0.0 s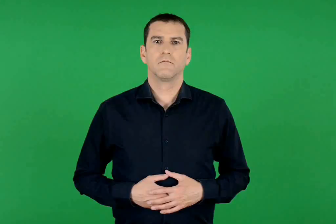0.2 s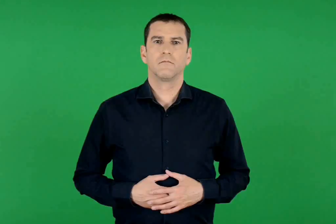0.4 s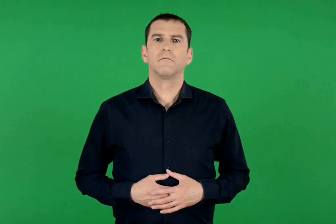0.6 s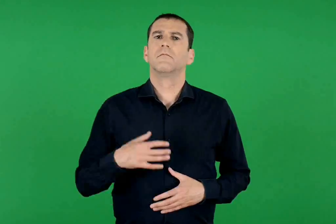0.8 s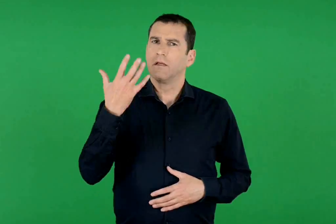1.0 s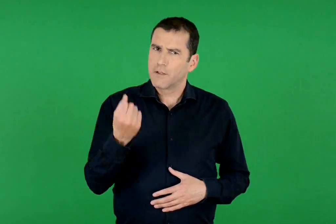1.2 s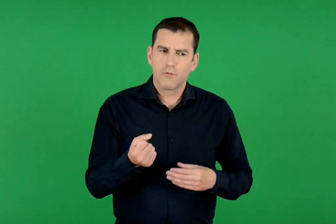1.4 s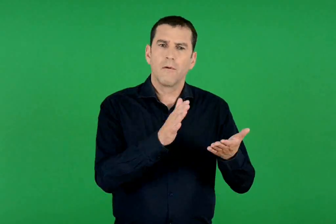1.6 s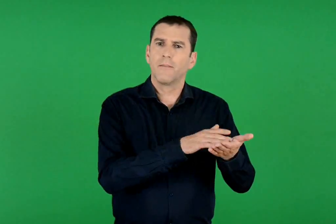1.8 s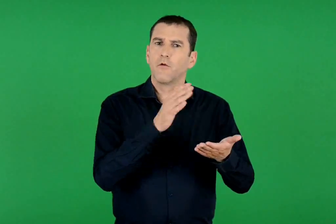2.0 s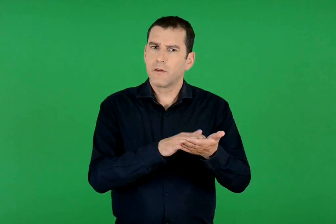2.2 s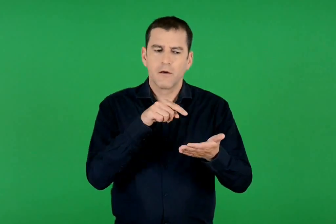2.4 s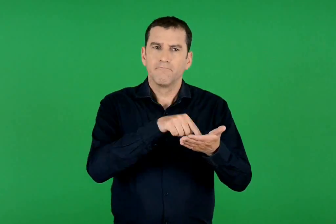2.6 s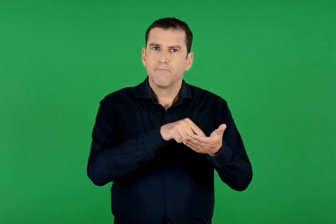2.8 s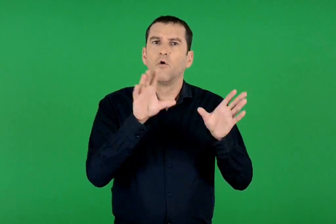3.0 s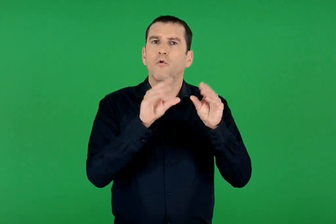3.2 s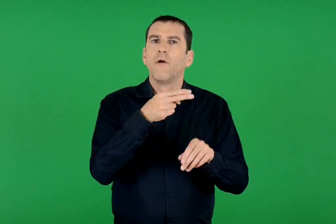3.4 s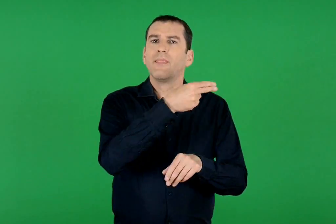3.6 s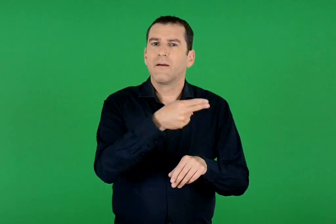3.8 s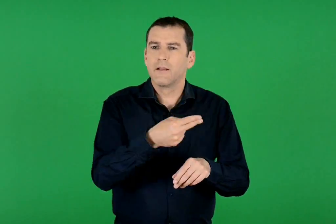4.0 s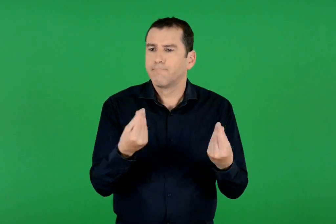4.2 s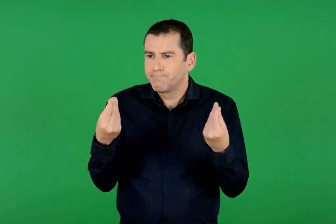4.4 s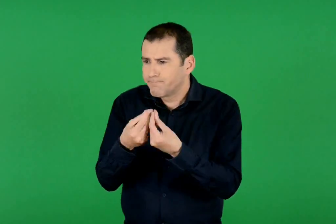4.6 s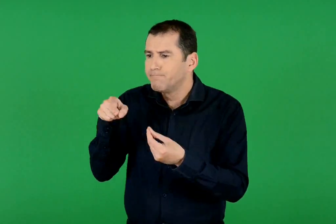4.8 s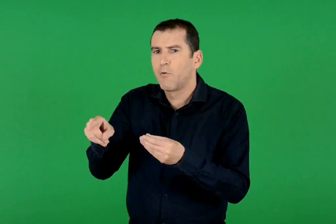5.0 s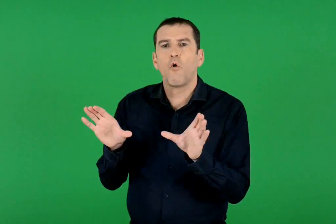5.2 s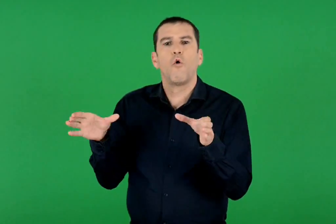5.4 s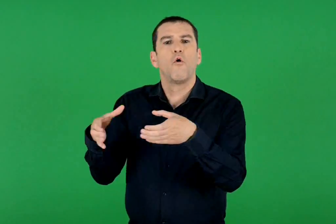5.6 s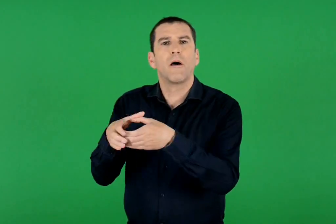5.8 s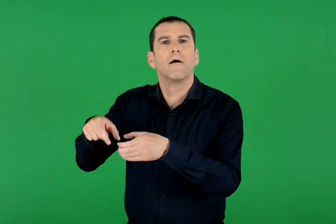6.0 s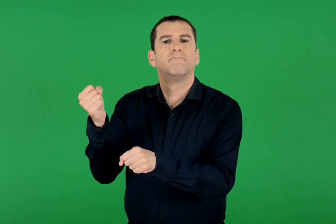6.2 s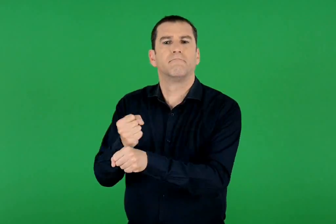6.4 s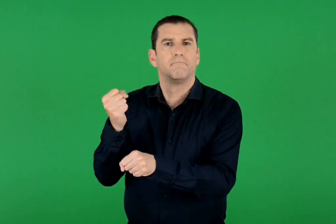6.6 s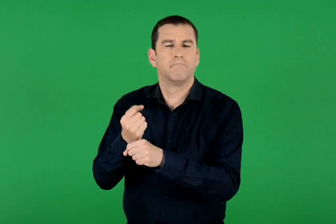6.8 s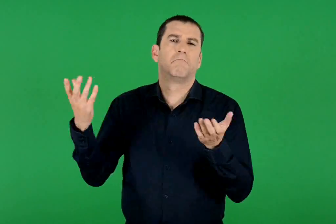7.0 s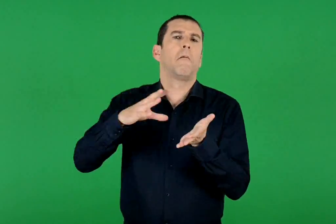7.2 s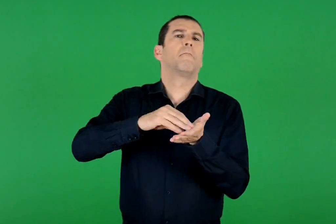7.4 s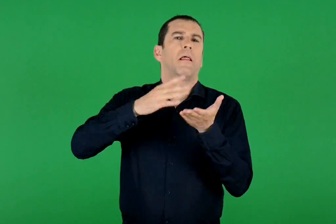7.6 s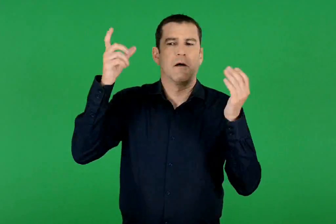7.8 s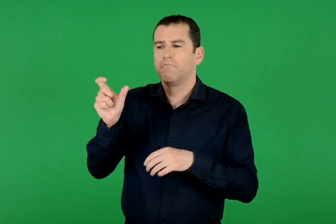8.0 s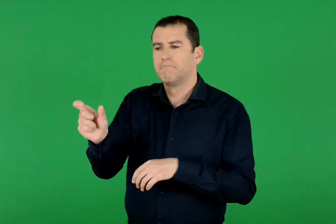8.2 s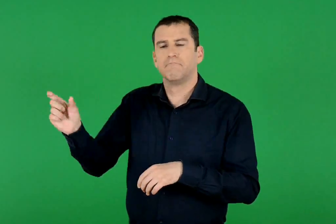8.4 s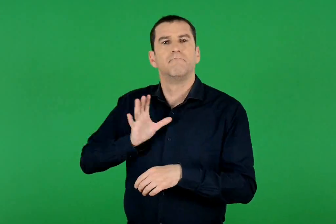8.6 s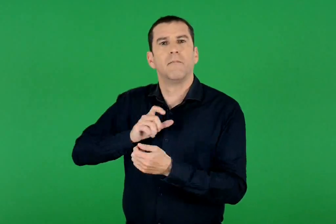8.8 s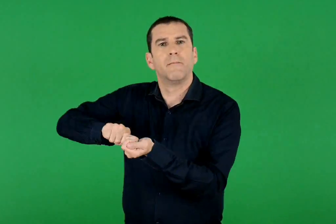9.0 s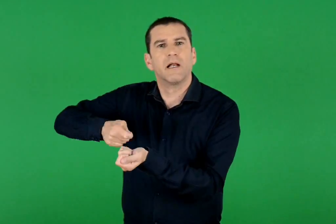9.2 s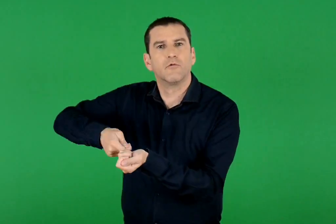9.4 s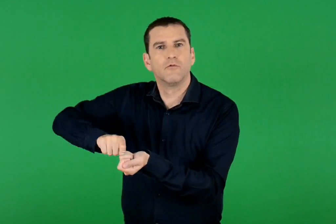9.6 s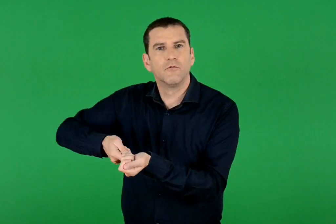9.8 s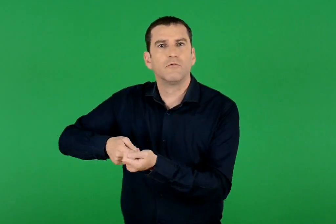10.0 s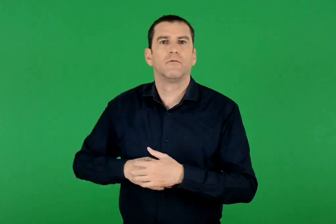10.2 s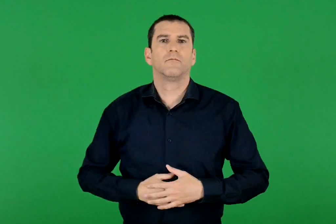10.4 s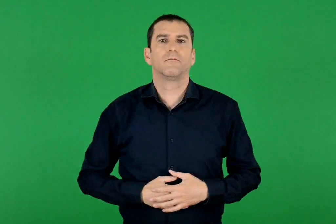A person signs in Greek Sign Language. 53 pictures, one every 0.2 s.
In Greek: υπάρχουν επίσης περιοδικά που τα θέματά τους ενδιαφέρουν περισσότερο κάποια ομάδα εργαζομένων , για παράδειγμα τους μηχανικούς
